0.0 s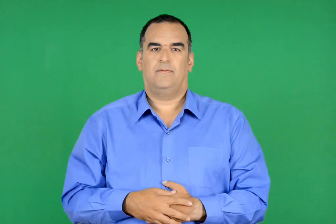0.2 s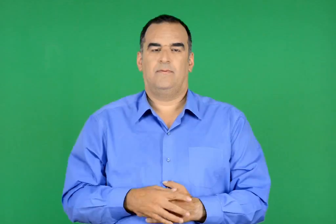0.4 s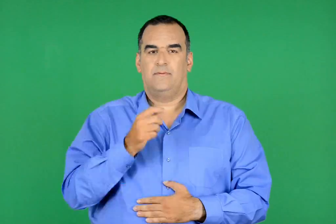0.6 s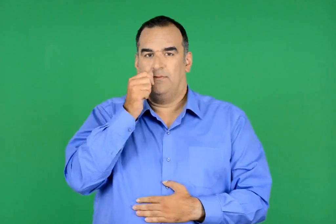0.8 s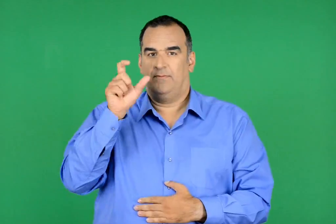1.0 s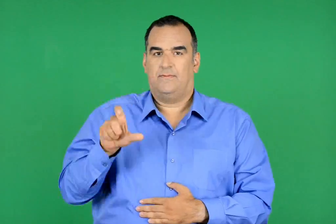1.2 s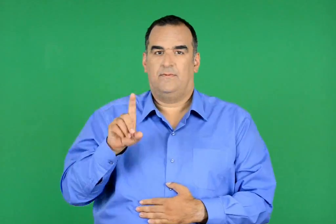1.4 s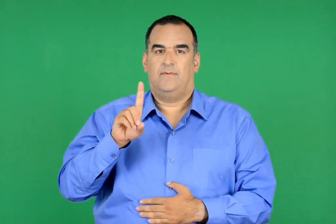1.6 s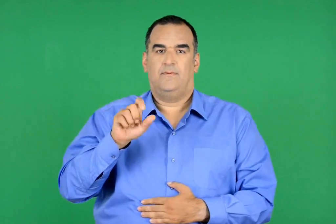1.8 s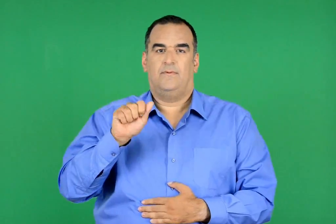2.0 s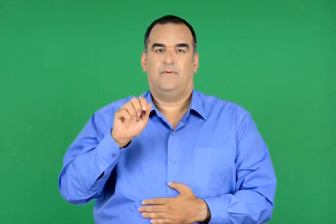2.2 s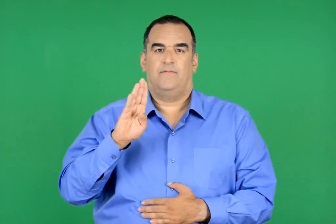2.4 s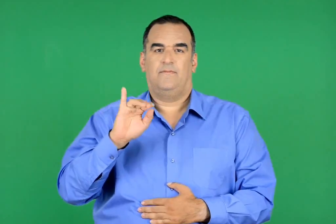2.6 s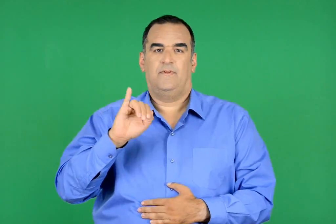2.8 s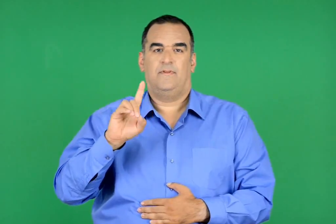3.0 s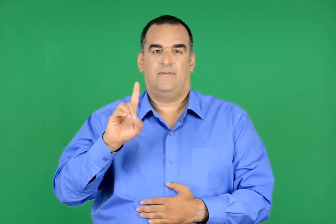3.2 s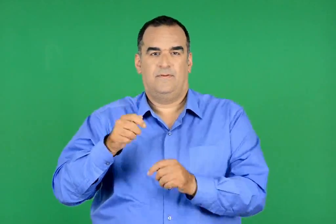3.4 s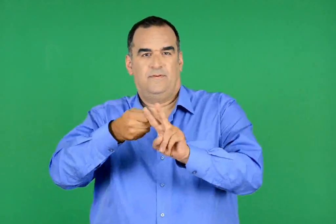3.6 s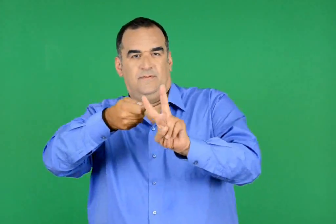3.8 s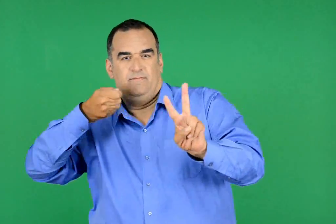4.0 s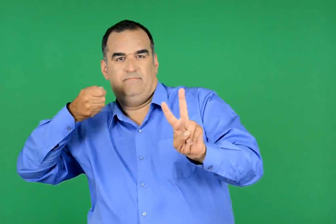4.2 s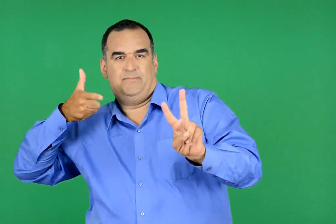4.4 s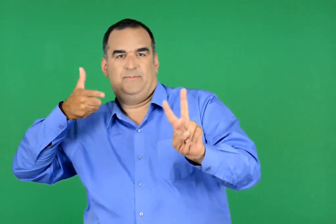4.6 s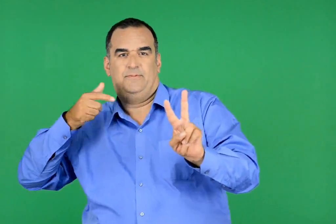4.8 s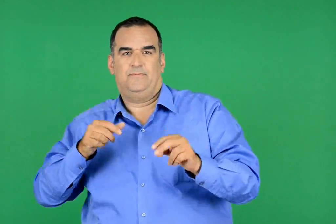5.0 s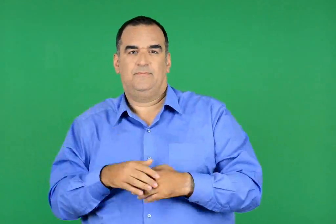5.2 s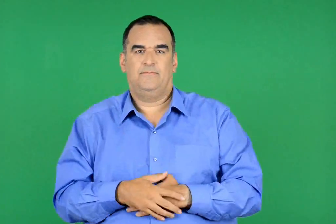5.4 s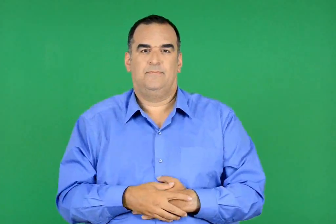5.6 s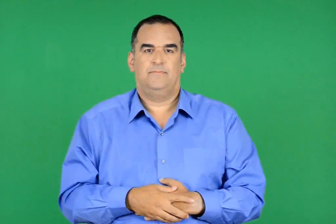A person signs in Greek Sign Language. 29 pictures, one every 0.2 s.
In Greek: η σφεντόνα του δαβίδ
